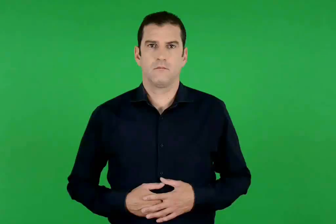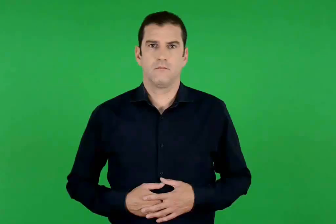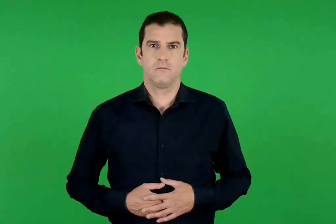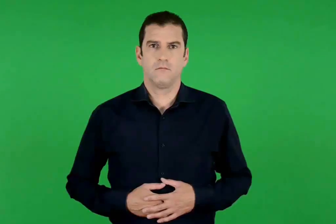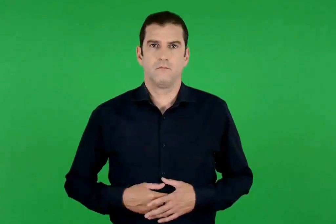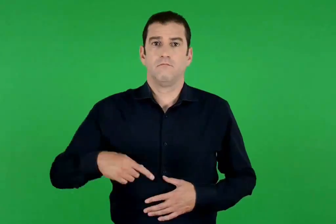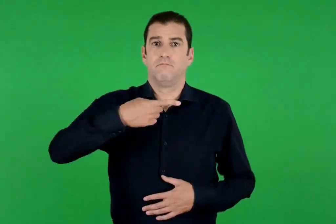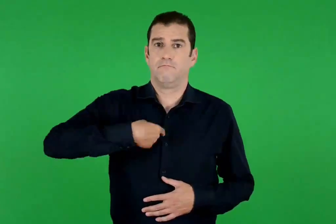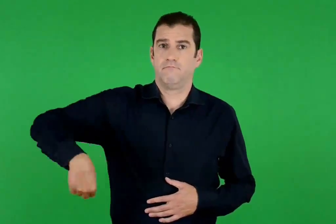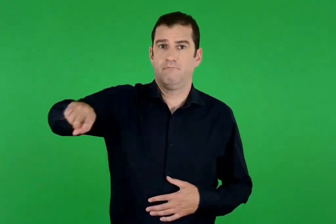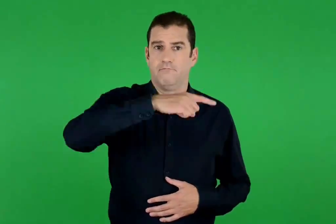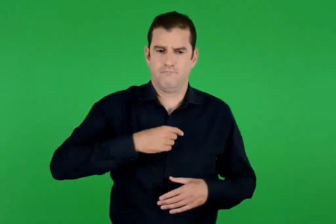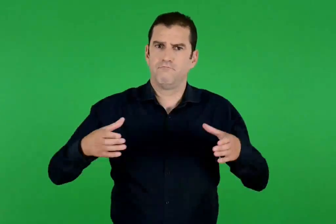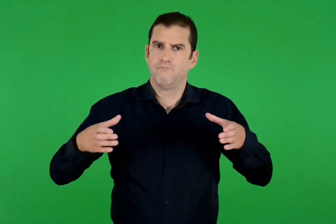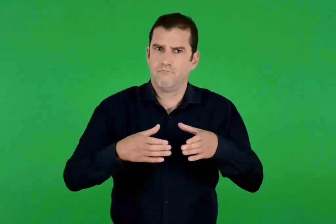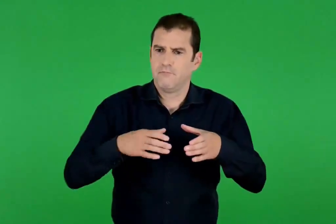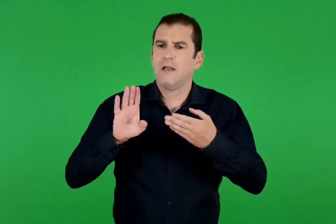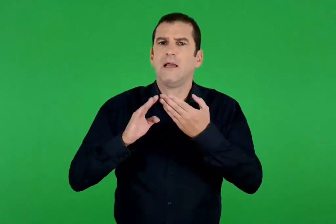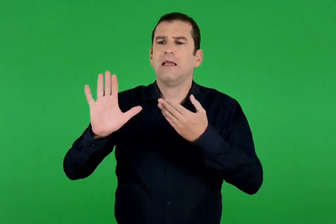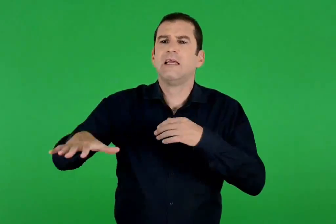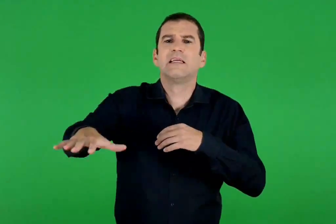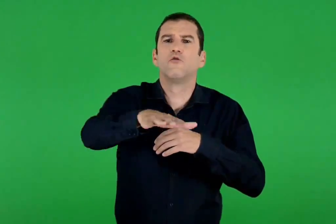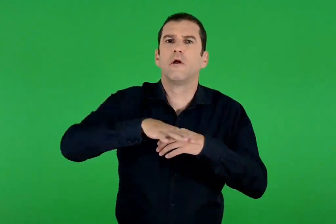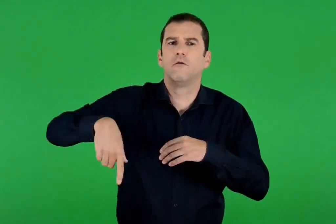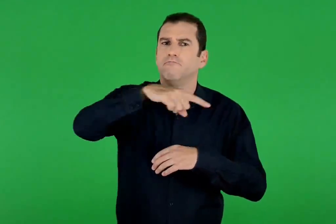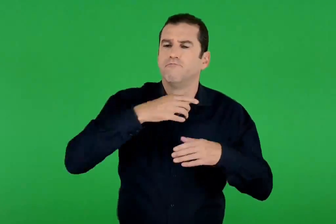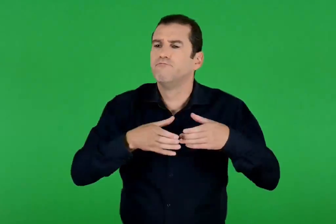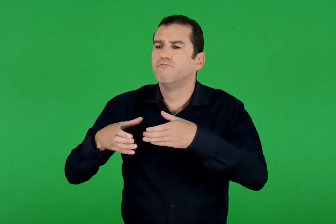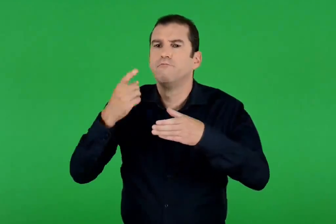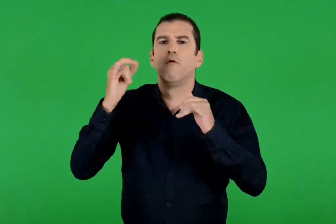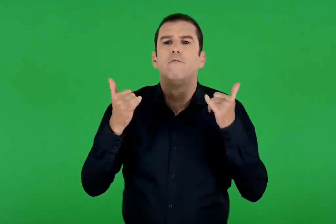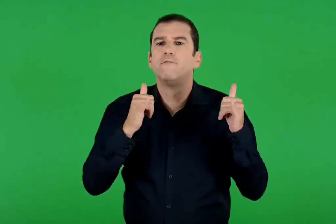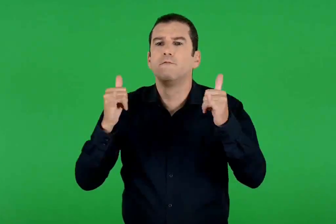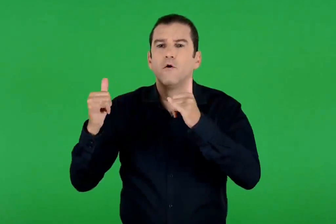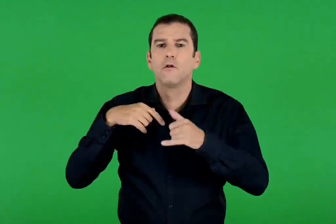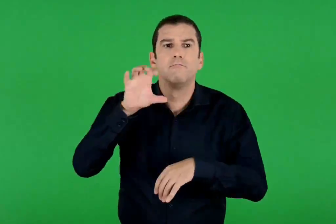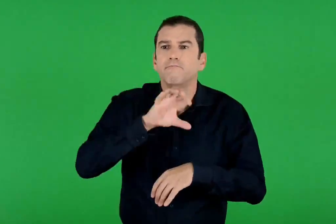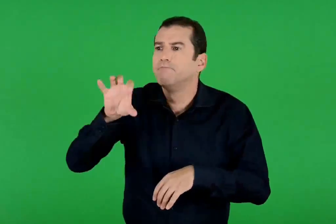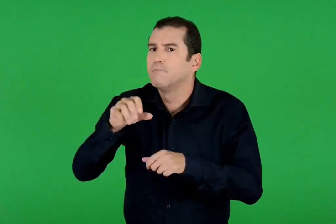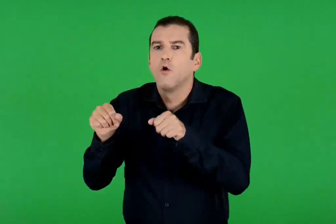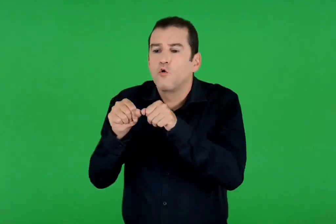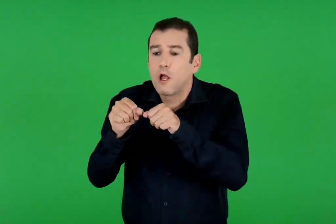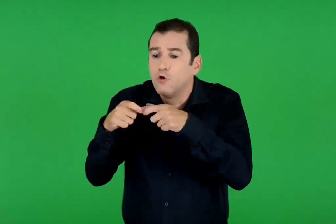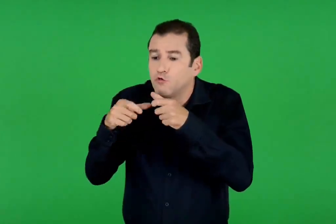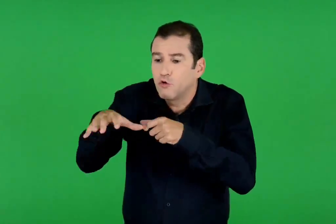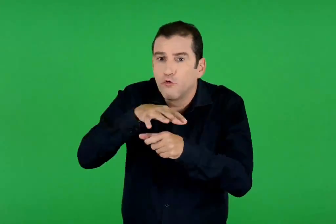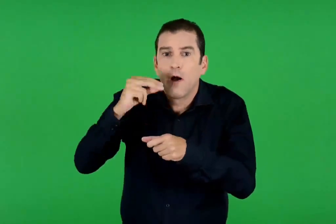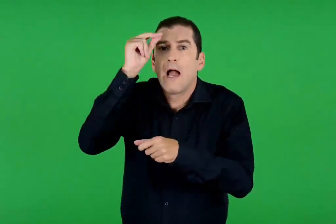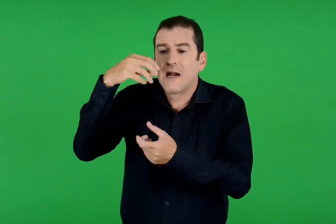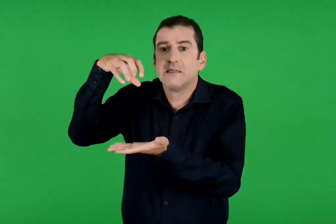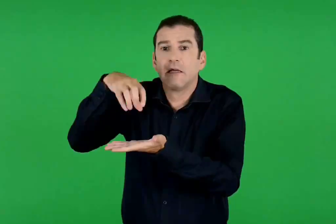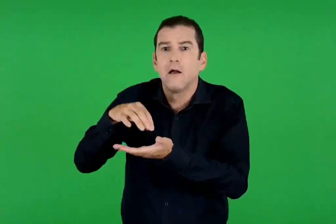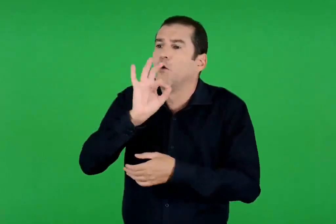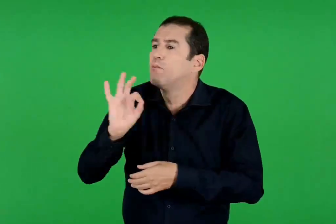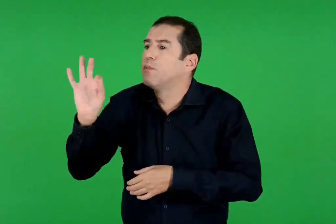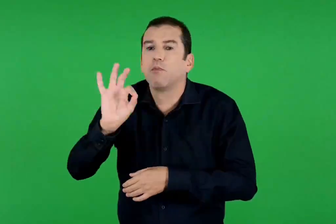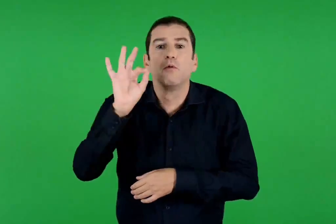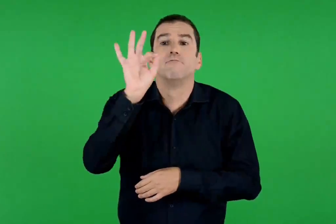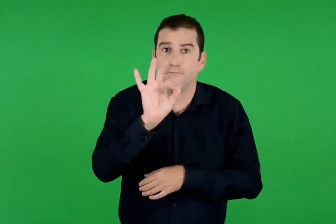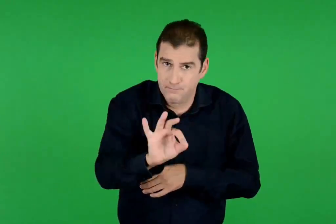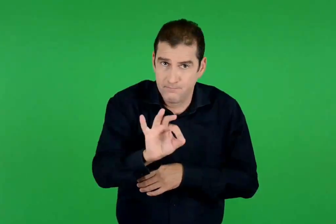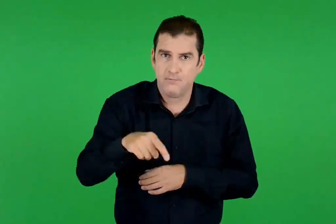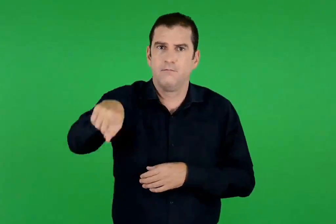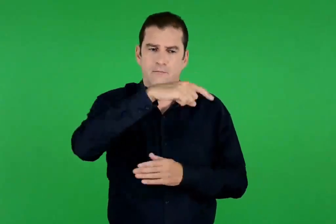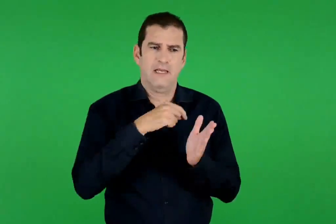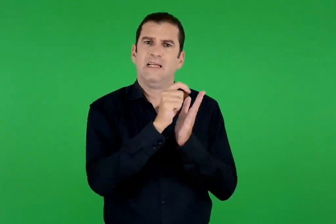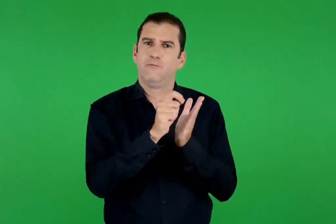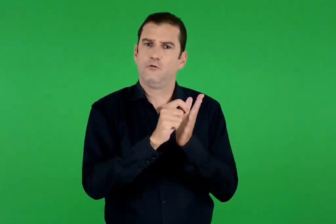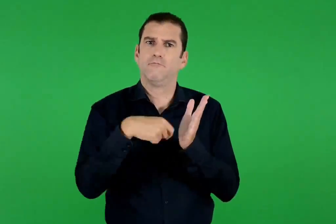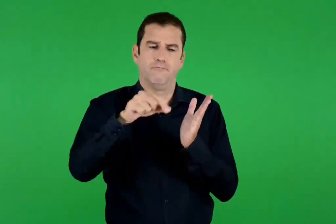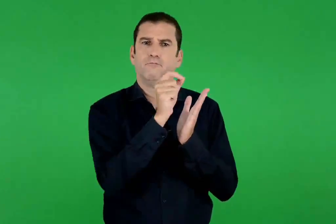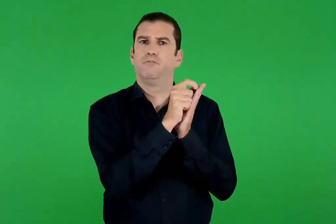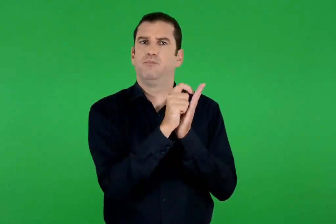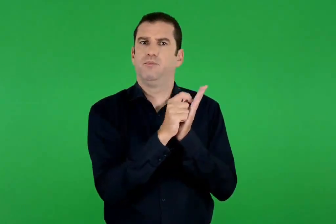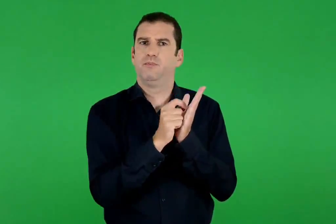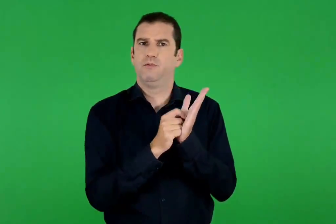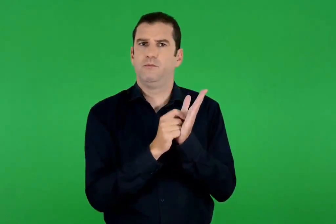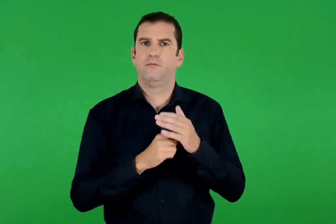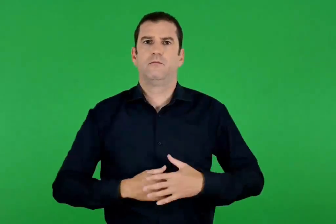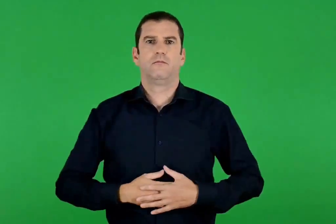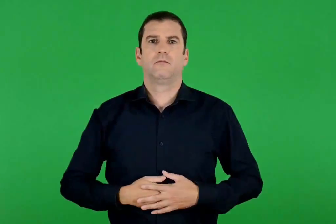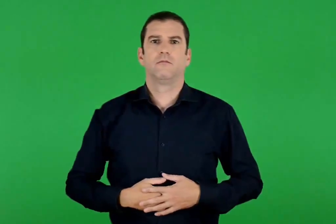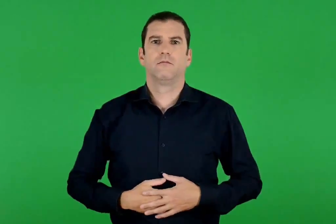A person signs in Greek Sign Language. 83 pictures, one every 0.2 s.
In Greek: πηγαίνουμε μία βόλτα στη γειτονιά μας και εντοπίζουμε πού βρίσκεται η κοντινότερη στο σχολείο μας εκκλησία. κρατάμε σημειώσεις
